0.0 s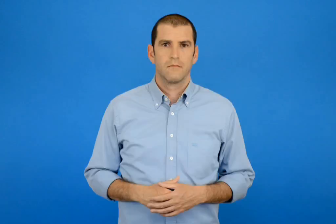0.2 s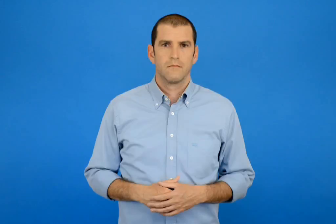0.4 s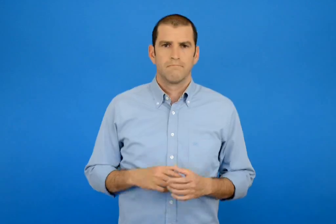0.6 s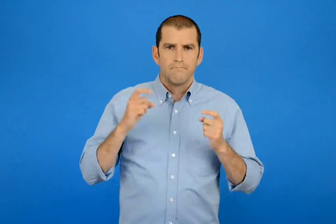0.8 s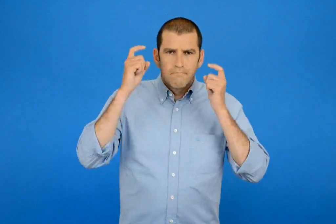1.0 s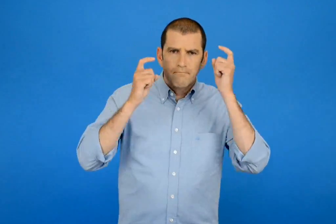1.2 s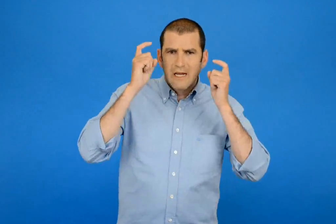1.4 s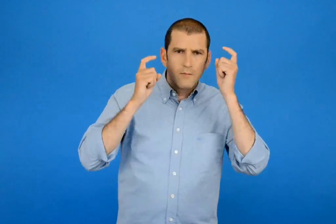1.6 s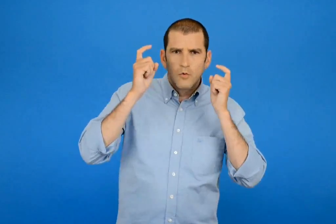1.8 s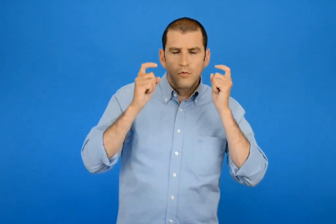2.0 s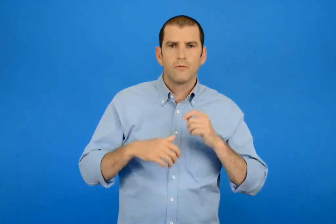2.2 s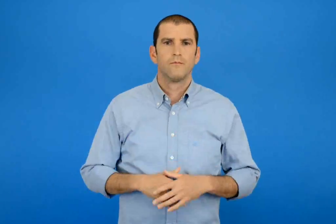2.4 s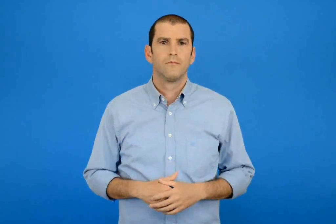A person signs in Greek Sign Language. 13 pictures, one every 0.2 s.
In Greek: εκτιμώ
